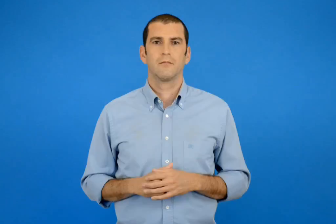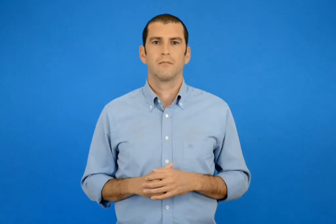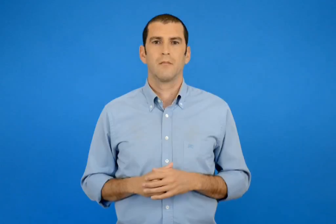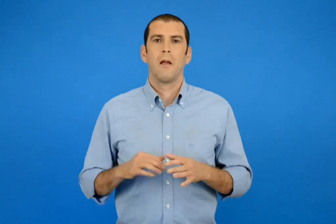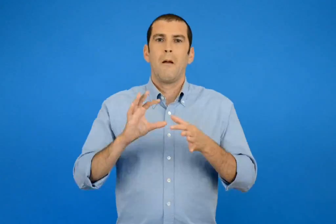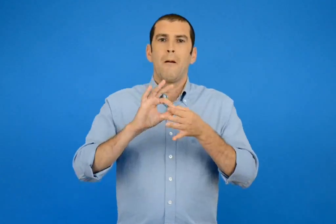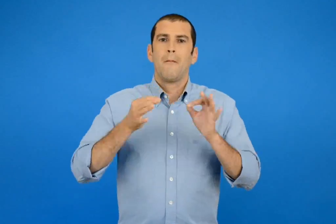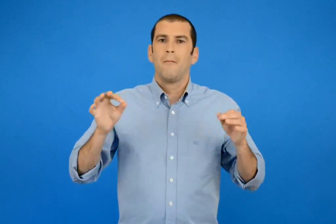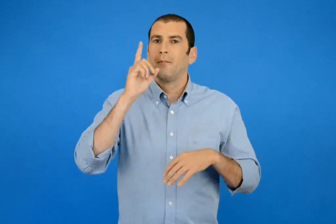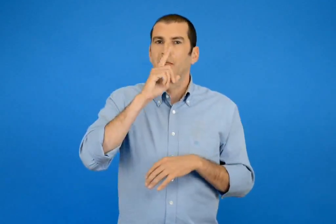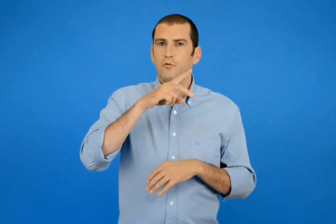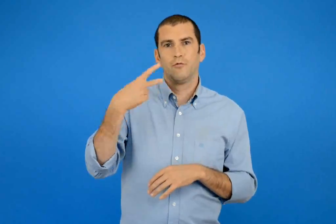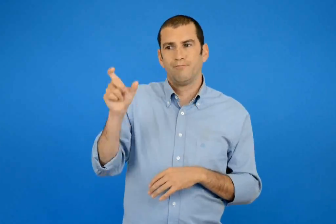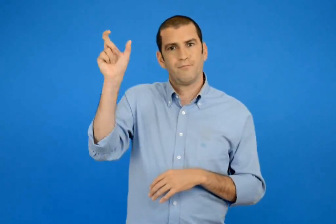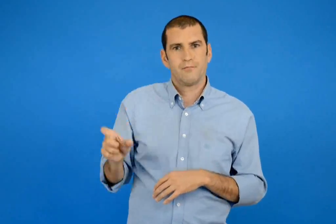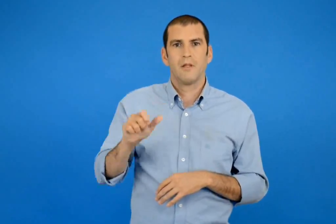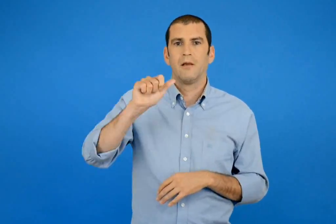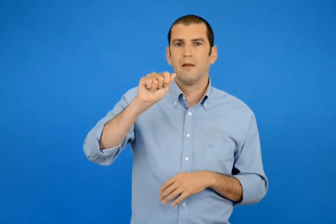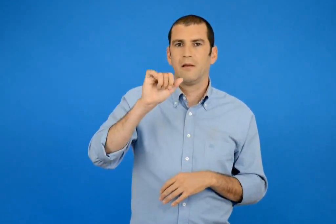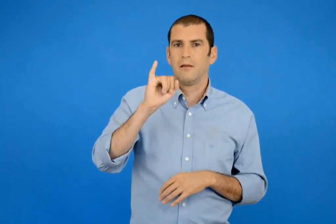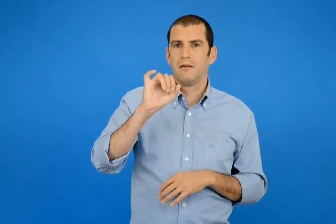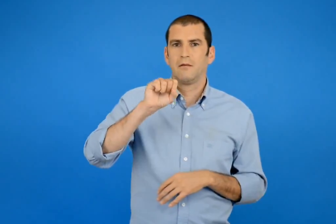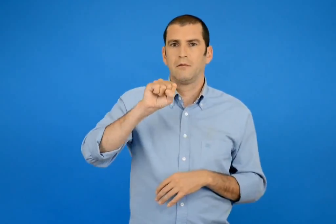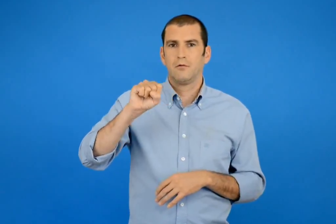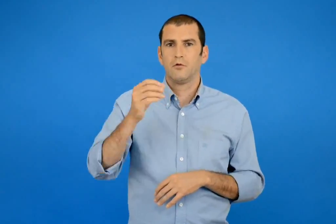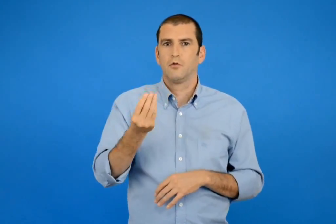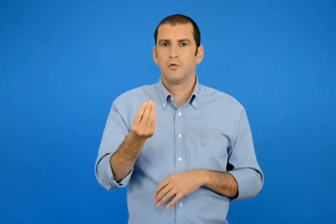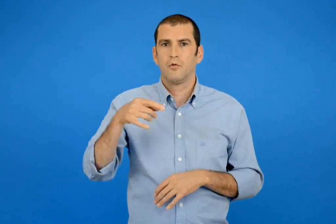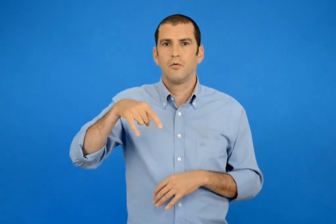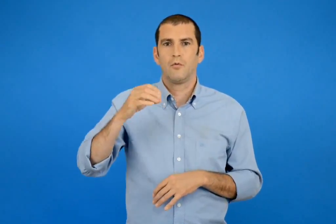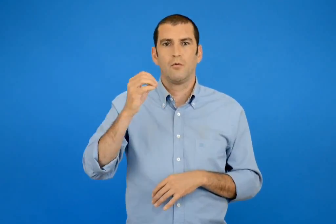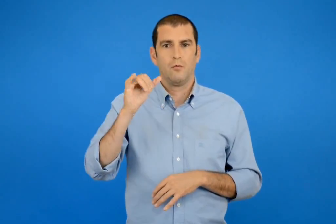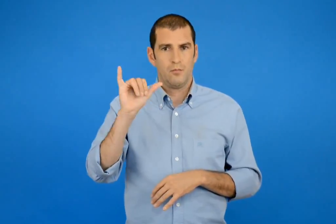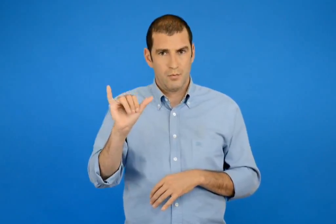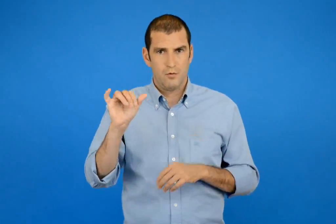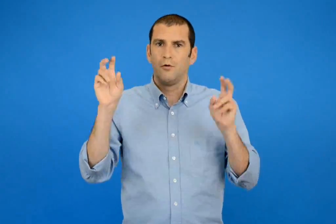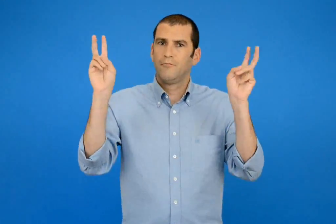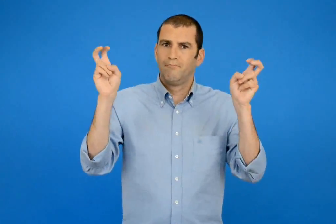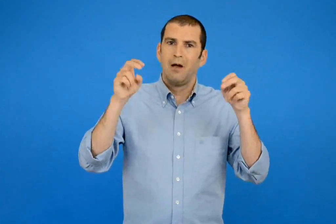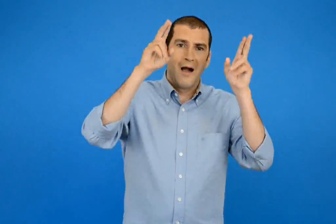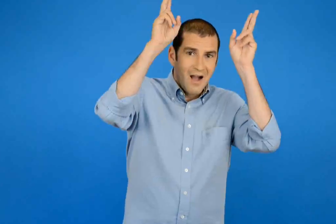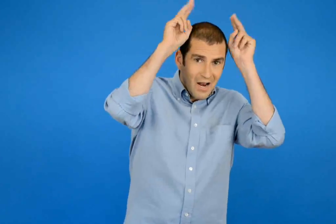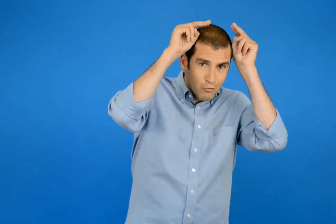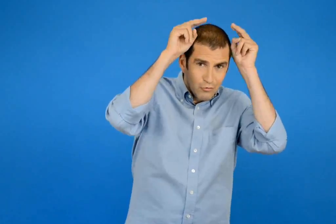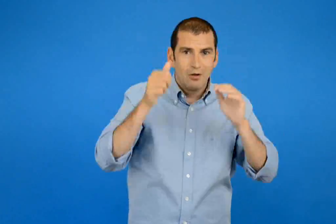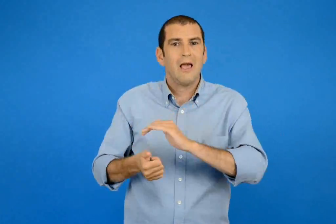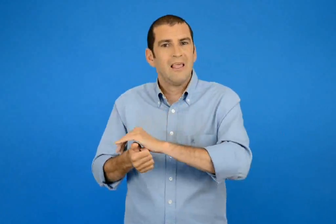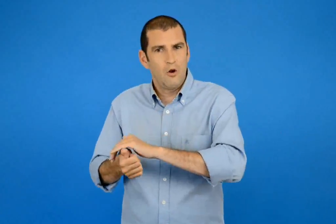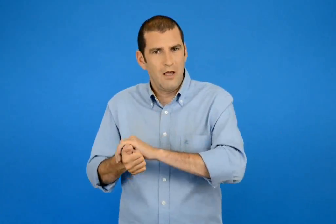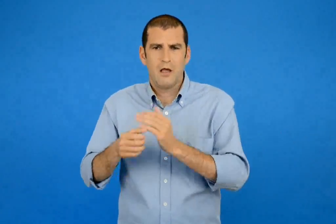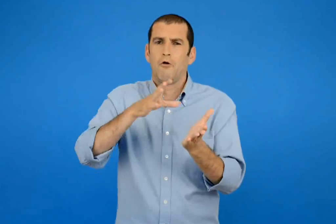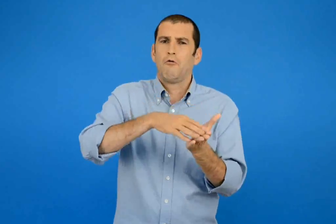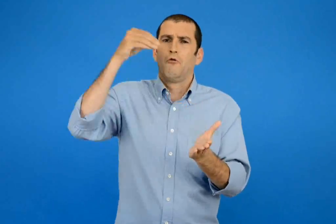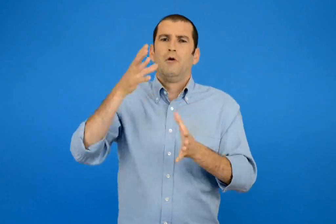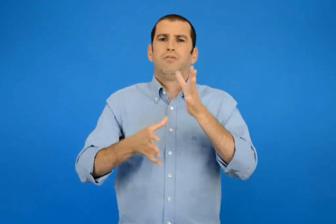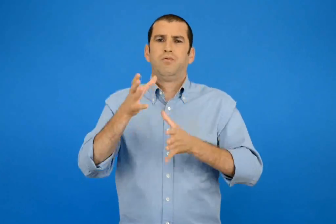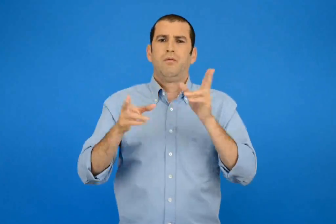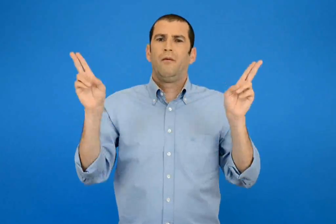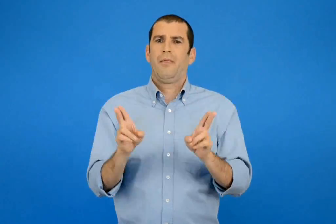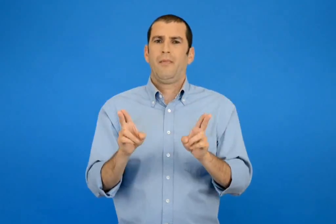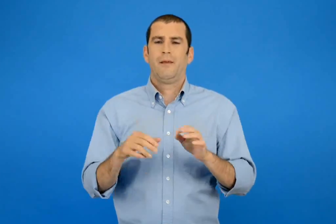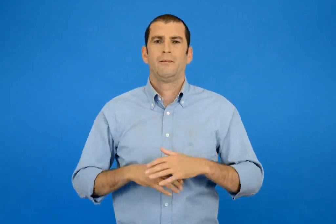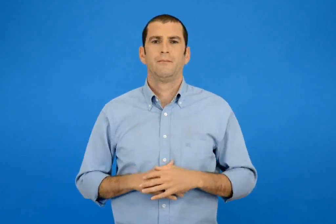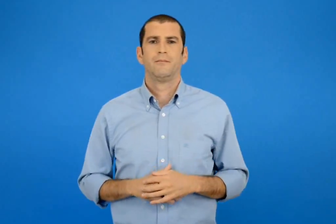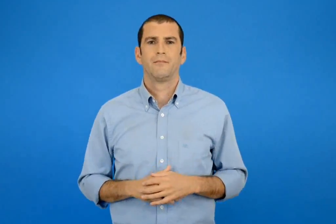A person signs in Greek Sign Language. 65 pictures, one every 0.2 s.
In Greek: ελεύθερη απόδοση από τον μύθο του αίσωπου ο λαγός και η χελώνα
